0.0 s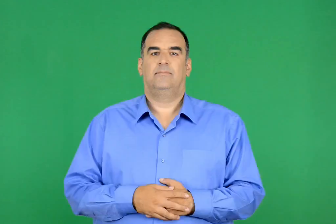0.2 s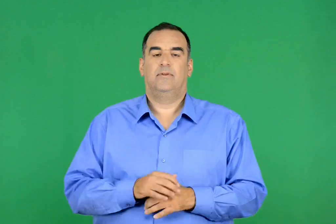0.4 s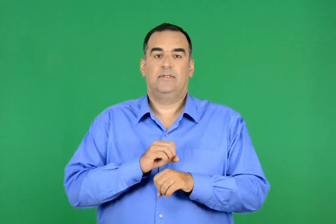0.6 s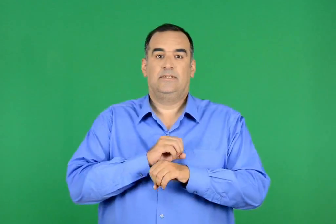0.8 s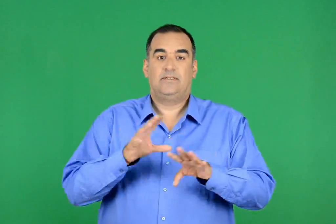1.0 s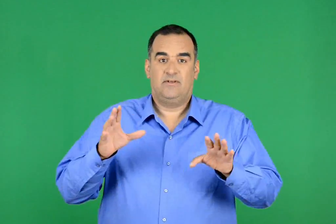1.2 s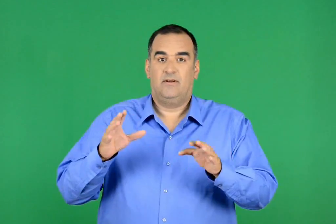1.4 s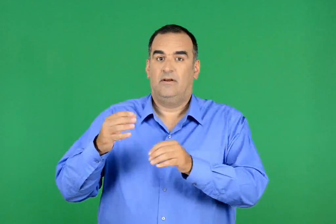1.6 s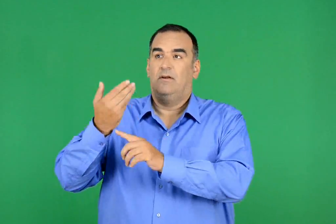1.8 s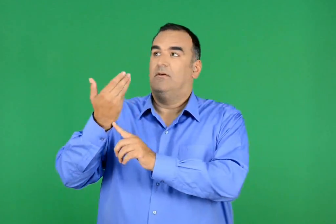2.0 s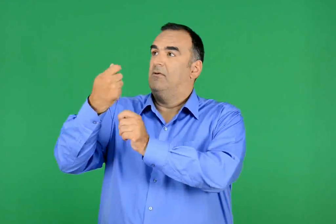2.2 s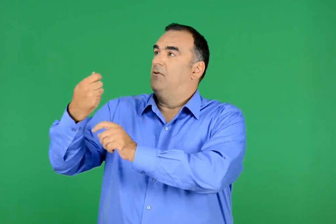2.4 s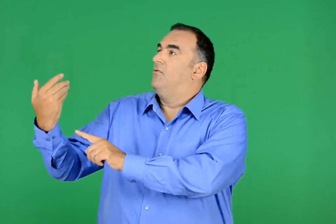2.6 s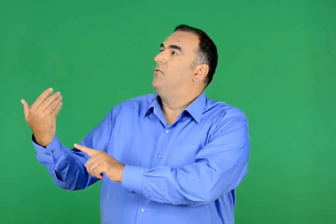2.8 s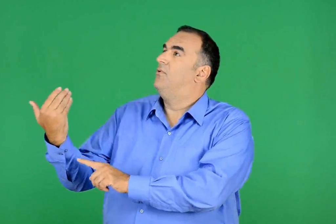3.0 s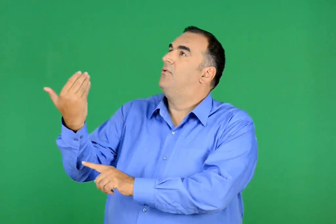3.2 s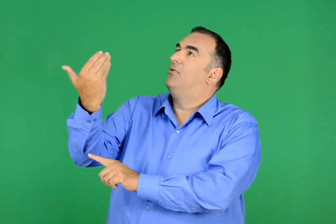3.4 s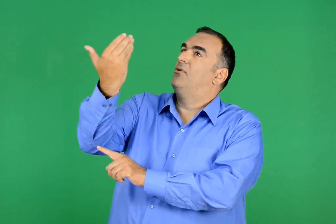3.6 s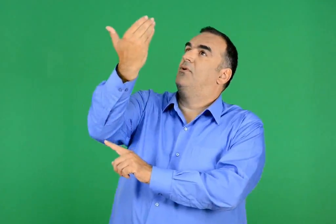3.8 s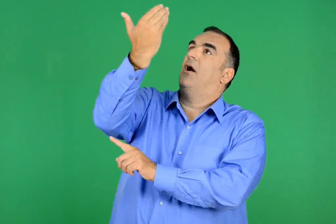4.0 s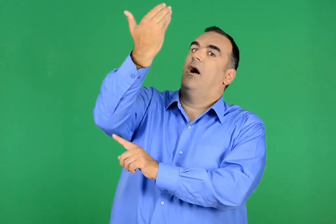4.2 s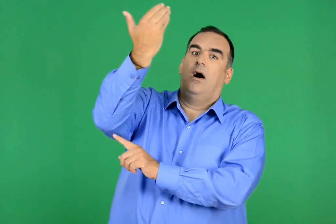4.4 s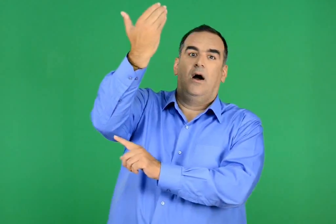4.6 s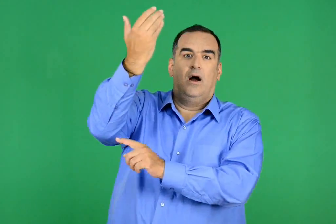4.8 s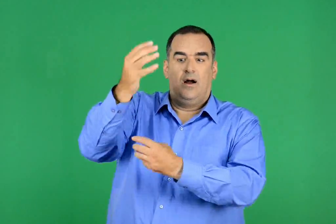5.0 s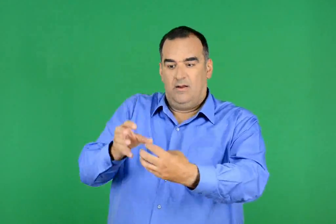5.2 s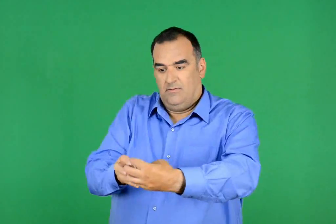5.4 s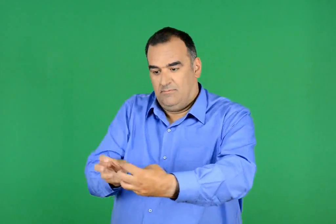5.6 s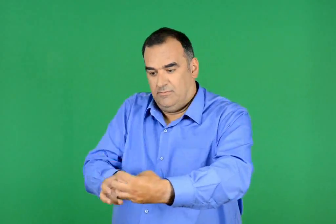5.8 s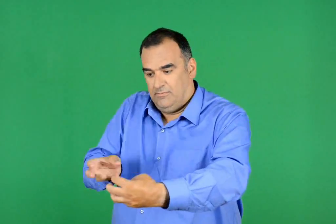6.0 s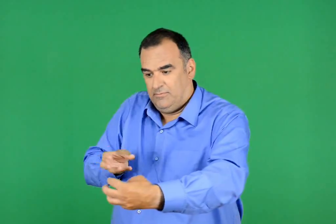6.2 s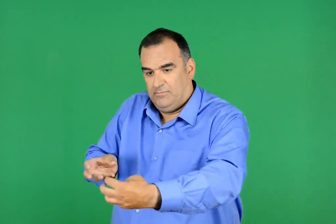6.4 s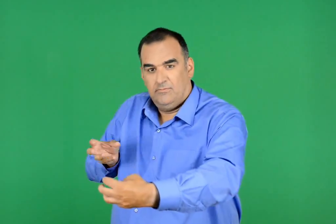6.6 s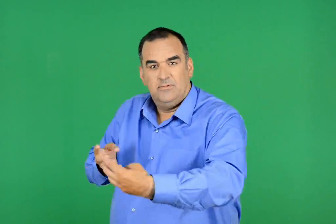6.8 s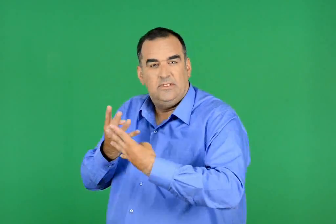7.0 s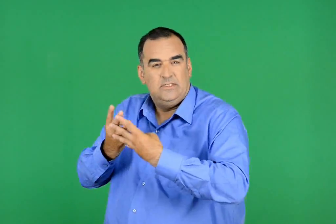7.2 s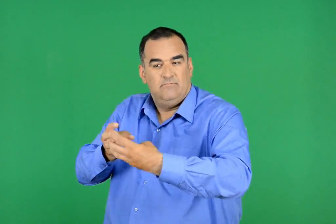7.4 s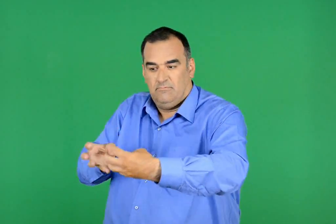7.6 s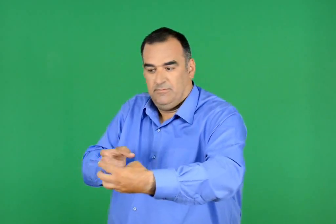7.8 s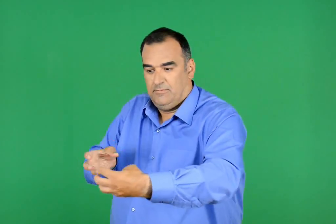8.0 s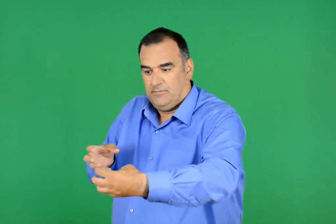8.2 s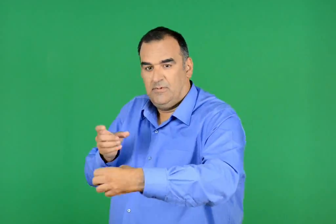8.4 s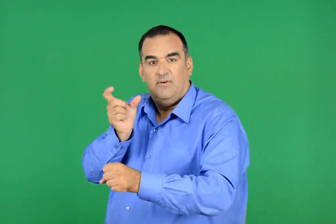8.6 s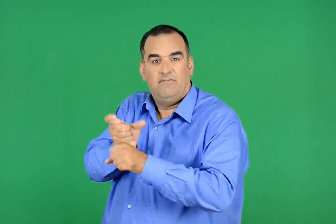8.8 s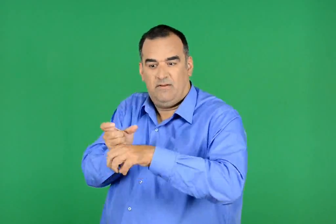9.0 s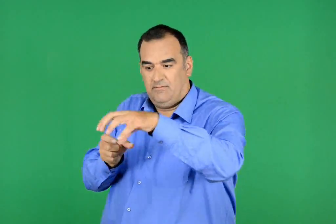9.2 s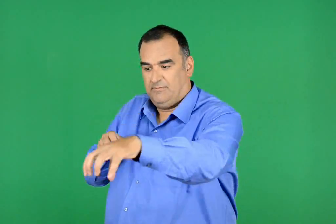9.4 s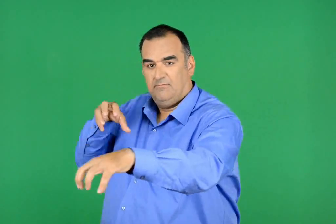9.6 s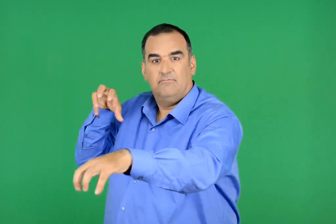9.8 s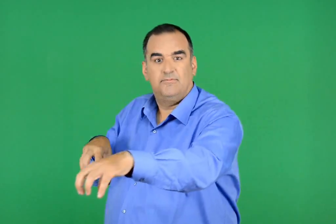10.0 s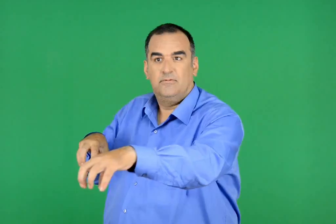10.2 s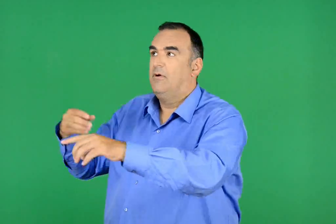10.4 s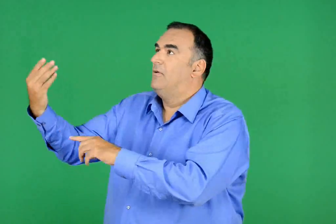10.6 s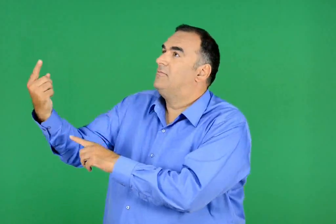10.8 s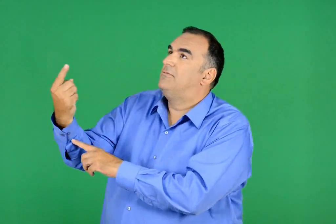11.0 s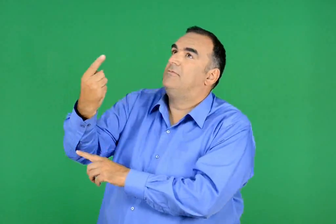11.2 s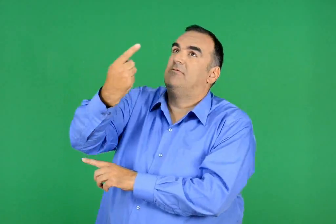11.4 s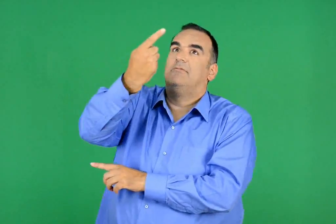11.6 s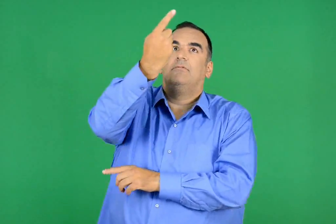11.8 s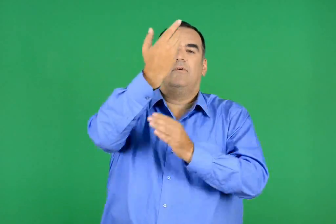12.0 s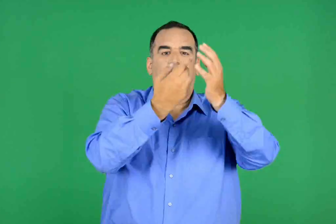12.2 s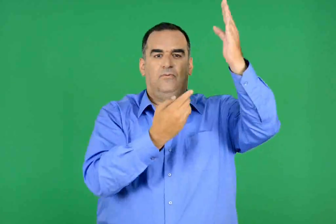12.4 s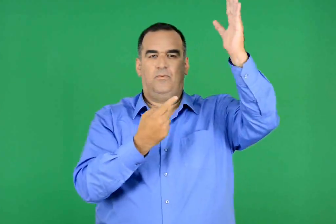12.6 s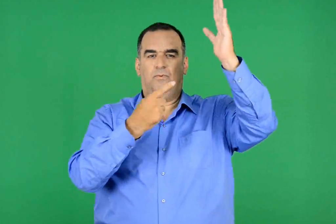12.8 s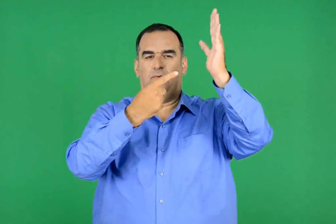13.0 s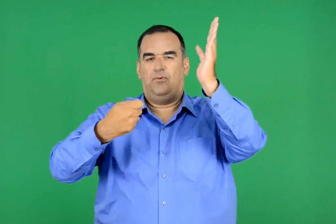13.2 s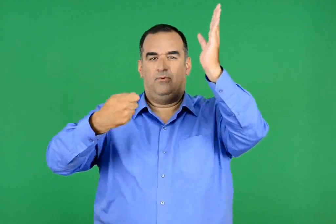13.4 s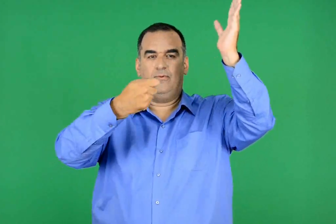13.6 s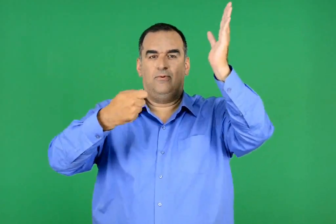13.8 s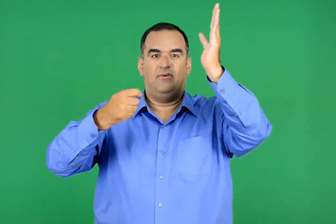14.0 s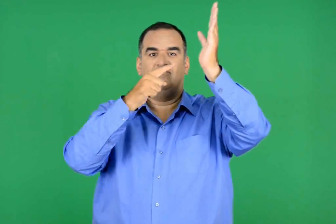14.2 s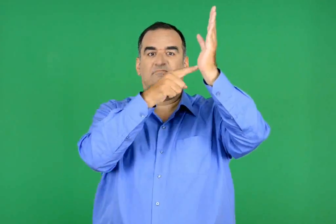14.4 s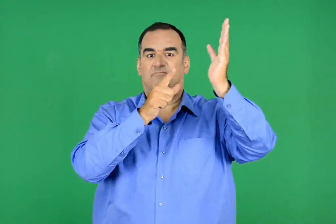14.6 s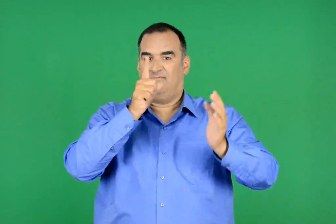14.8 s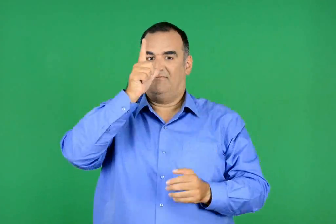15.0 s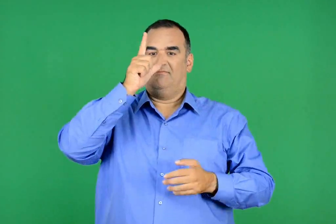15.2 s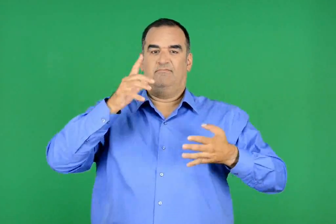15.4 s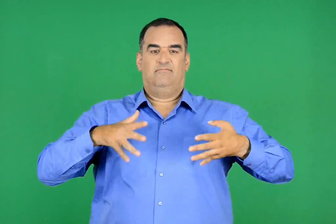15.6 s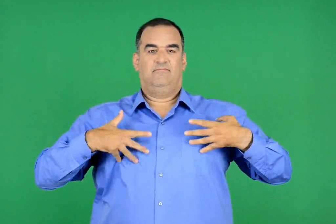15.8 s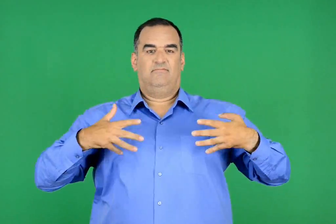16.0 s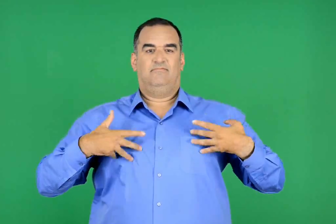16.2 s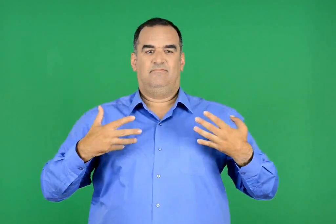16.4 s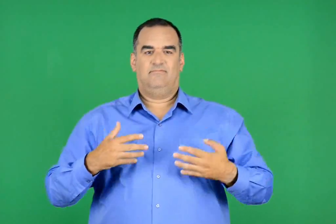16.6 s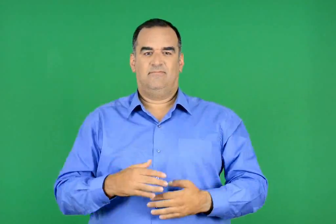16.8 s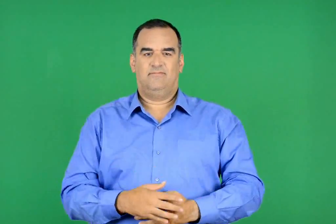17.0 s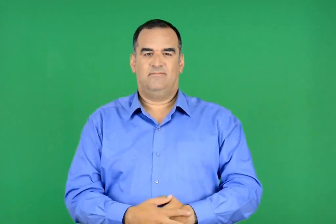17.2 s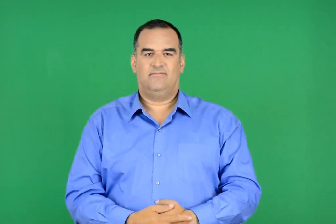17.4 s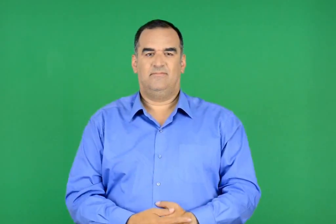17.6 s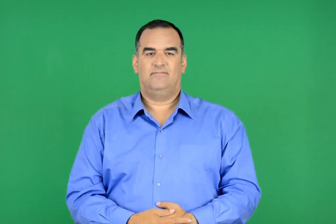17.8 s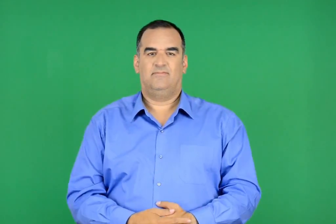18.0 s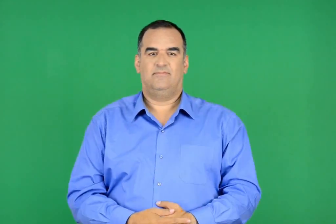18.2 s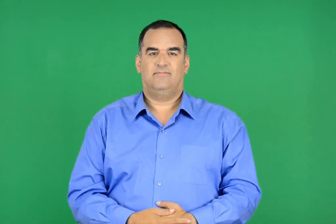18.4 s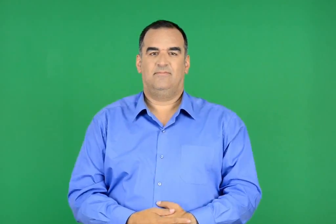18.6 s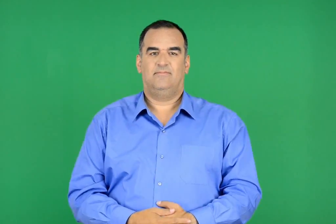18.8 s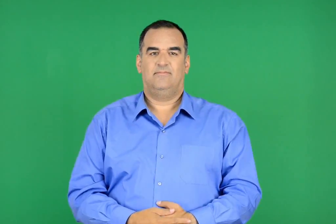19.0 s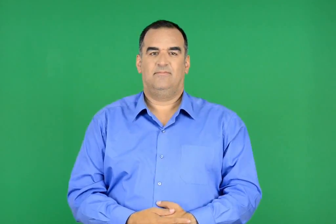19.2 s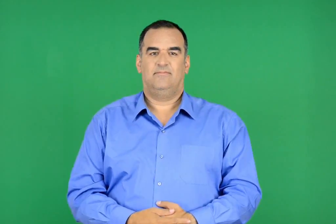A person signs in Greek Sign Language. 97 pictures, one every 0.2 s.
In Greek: ξαφνικά ένας χαρταετός φάνηκε να ξεκινά από την άλλη μεριά και να φτάνει ως τη δική τους ταράτσα. πέρασε κι αυτός τη γραμμή πάνω από τα φυλάκια και τα σύρματα και νάτος περήφανος μπροστά τους
